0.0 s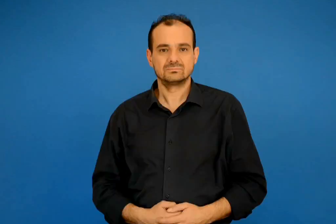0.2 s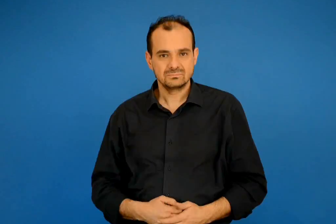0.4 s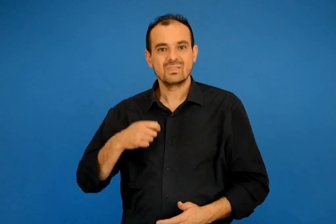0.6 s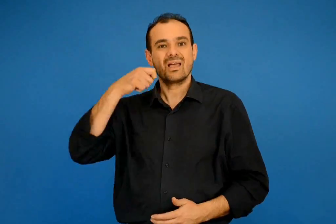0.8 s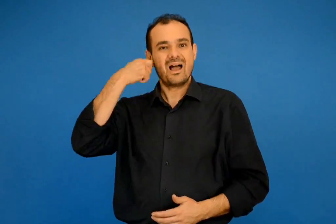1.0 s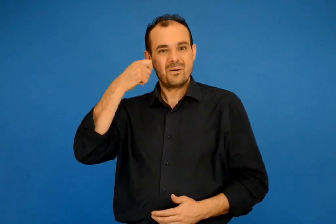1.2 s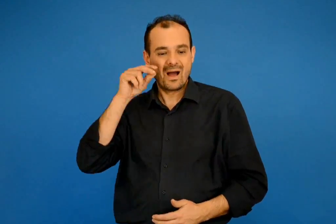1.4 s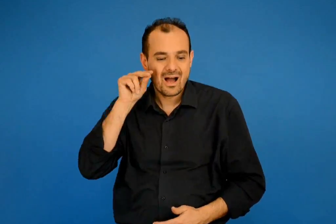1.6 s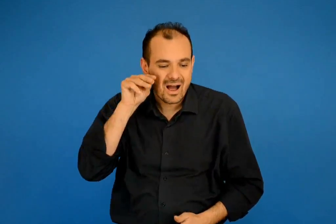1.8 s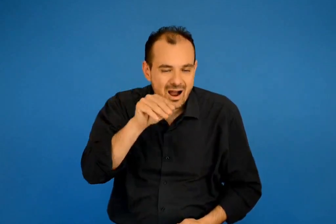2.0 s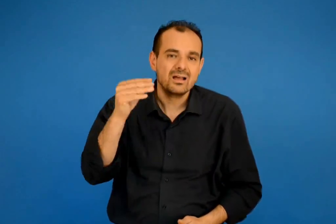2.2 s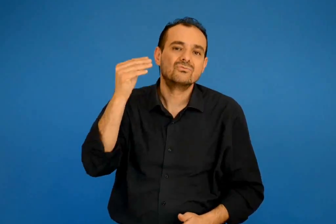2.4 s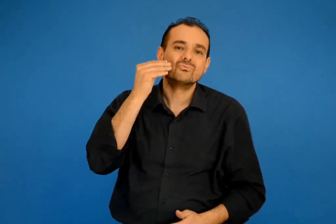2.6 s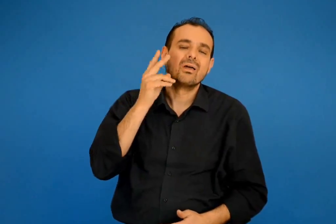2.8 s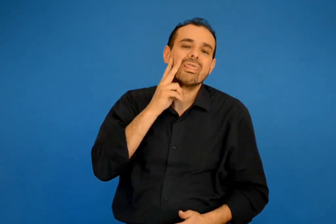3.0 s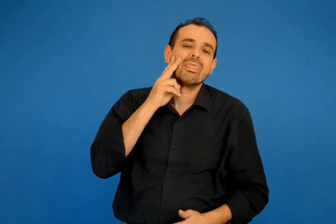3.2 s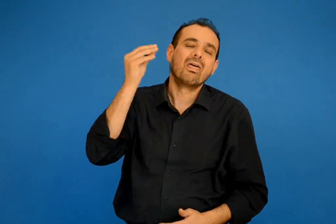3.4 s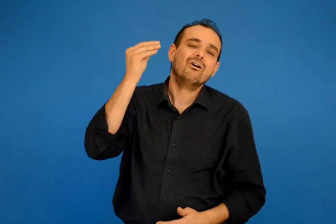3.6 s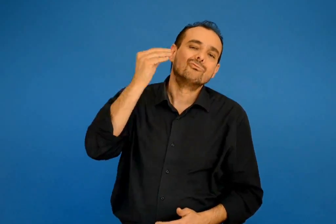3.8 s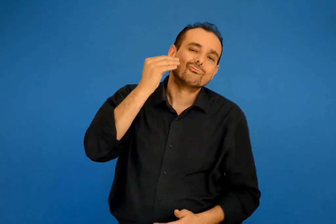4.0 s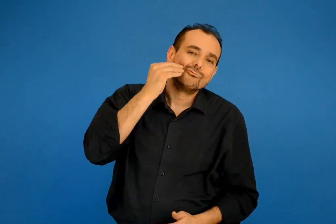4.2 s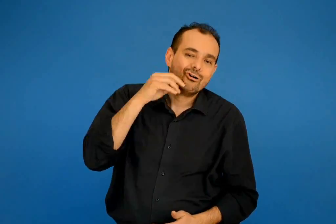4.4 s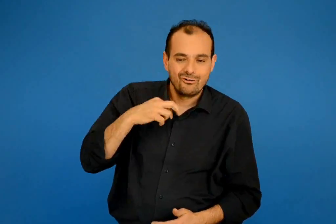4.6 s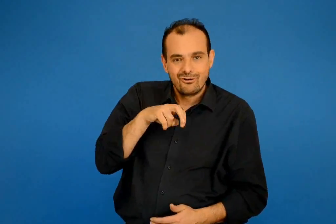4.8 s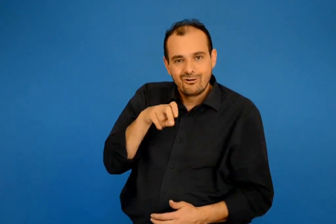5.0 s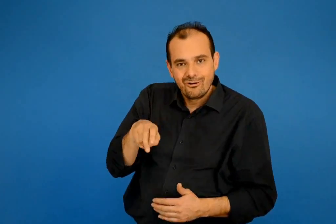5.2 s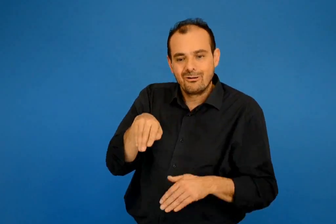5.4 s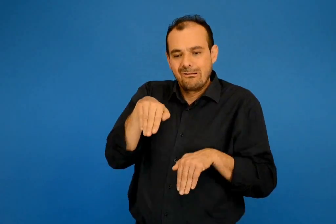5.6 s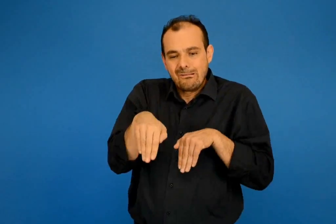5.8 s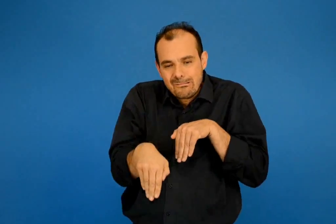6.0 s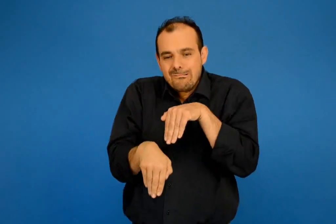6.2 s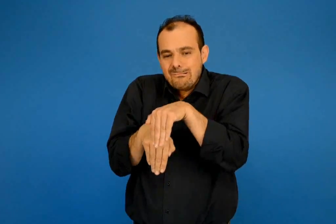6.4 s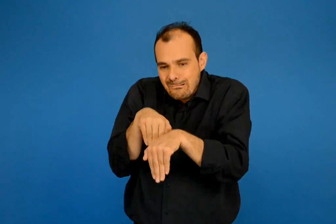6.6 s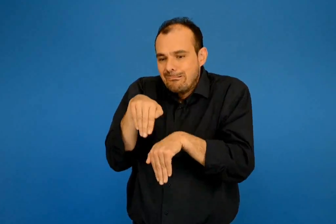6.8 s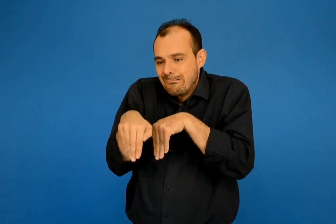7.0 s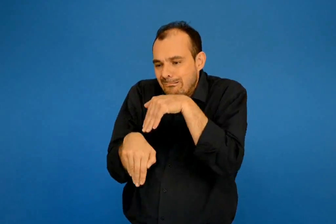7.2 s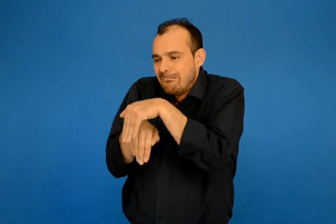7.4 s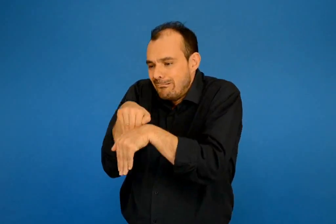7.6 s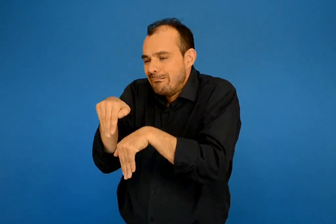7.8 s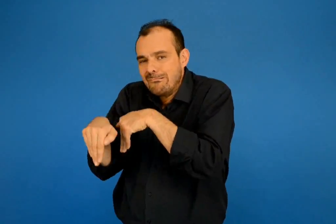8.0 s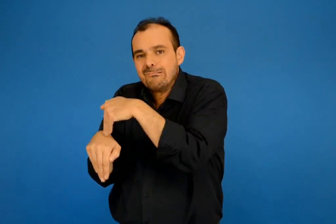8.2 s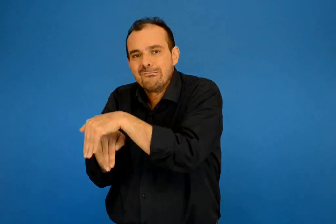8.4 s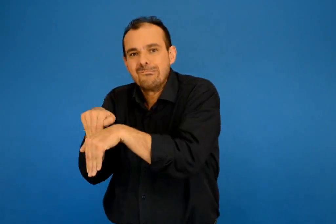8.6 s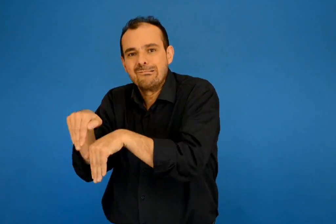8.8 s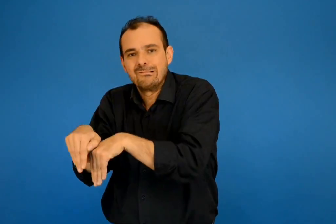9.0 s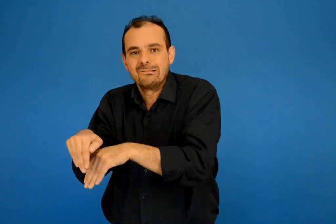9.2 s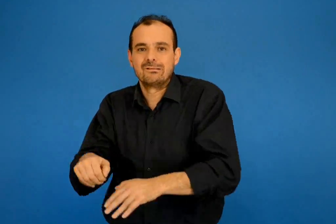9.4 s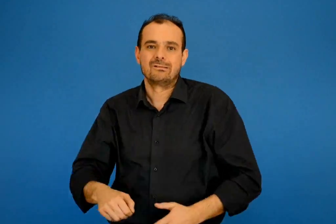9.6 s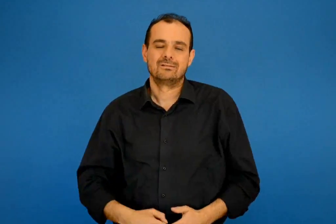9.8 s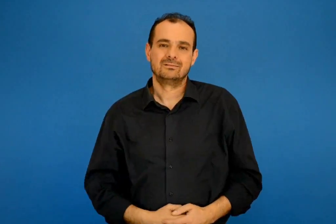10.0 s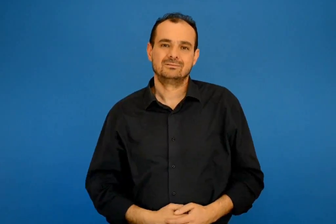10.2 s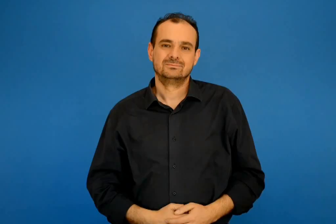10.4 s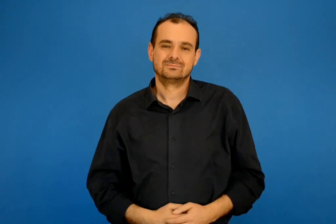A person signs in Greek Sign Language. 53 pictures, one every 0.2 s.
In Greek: μετρά της δίνει ένα απαλό φιλί στο μάγουλο και πατώντας στις μύτες των ποδιών της γυρίζει να φύγει
